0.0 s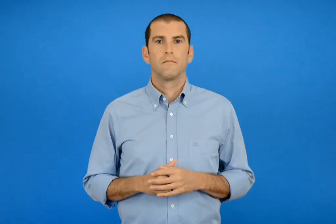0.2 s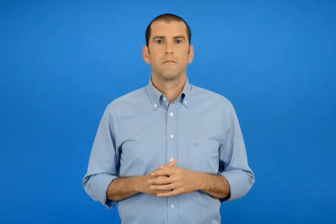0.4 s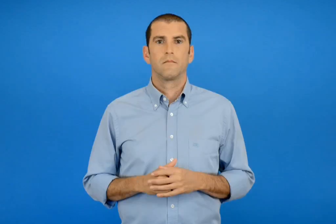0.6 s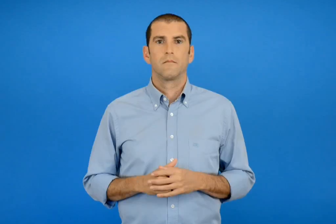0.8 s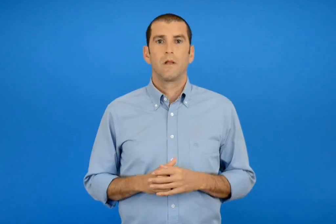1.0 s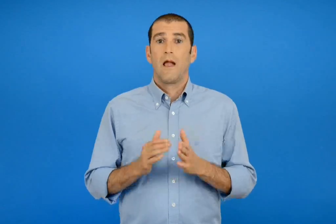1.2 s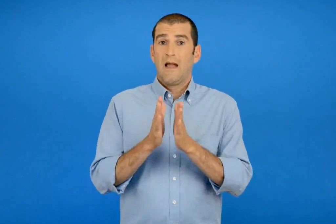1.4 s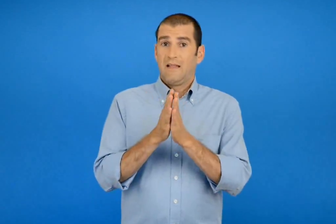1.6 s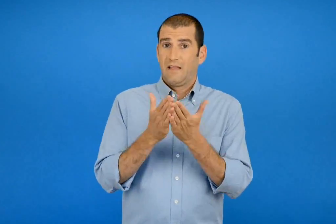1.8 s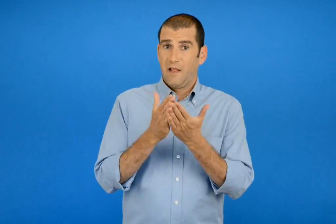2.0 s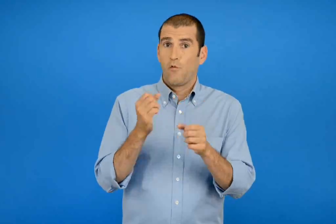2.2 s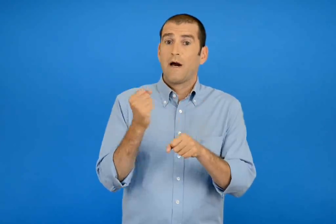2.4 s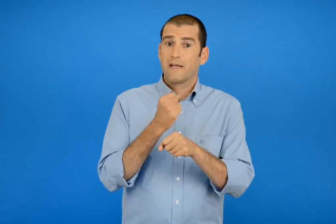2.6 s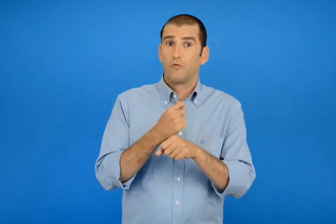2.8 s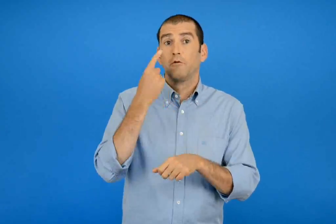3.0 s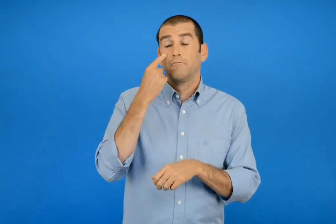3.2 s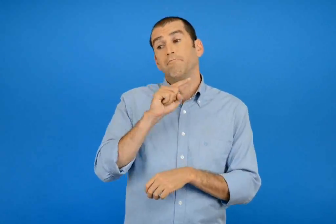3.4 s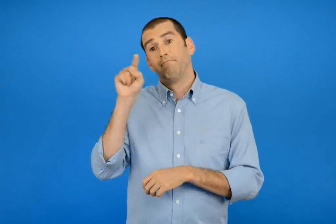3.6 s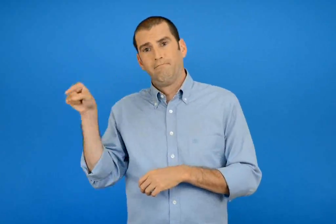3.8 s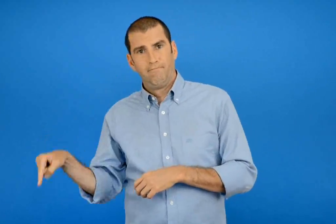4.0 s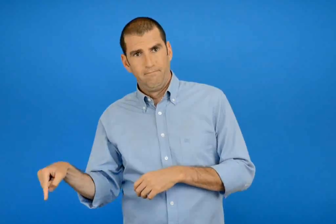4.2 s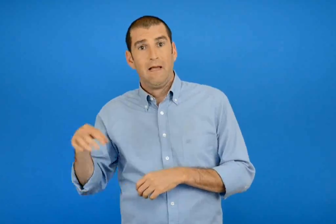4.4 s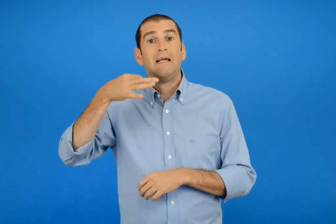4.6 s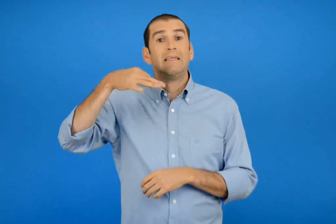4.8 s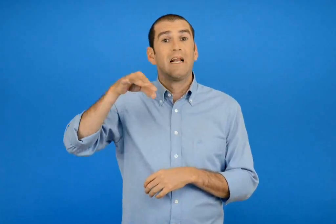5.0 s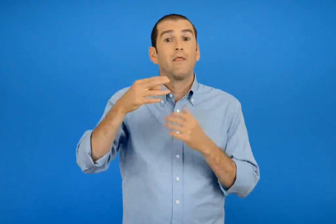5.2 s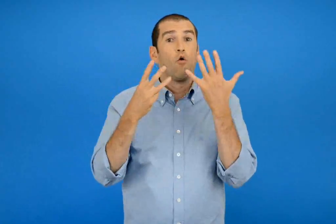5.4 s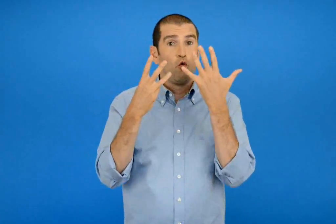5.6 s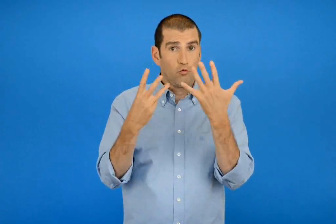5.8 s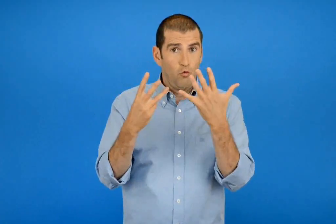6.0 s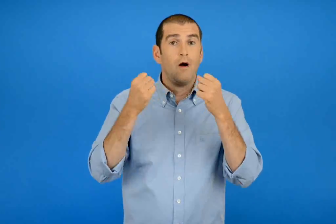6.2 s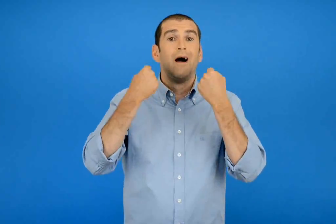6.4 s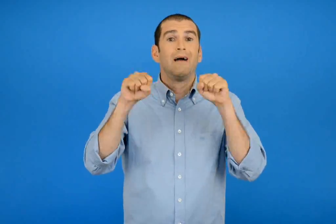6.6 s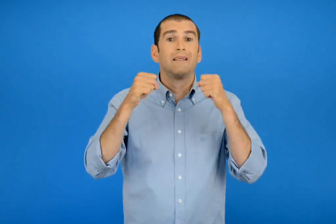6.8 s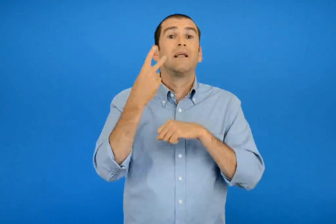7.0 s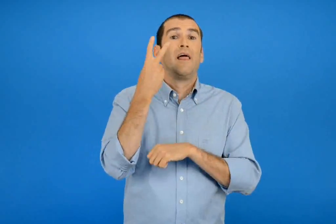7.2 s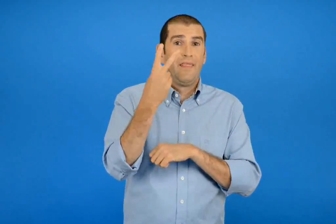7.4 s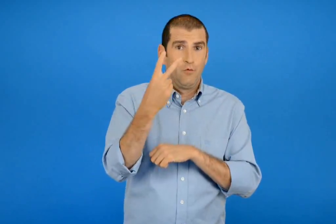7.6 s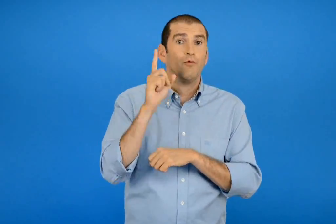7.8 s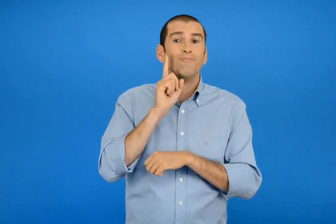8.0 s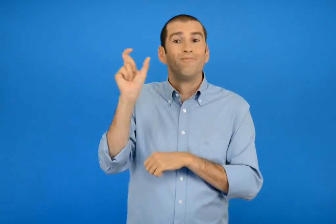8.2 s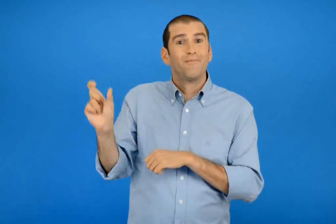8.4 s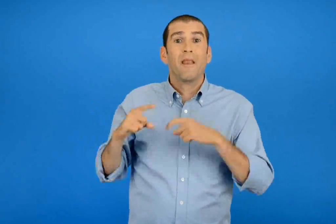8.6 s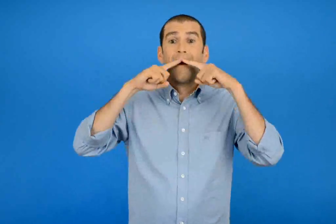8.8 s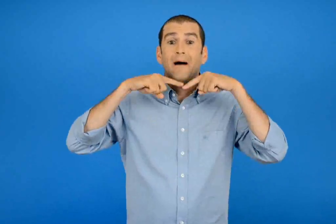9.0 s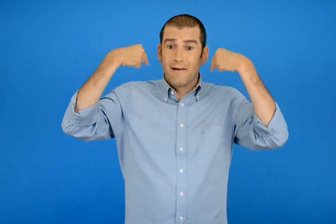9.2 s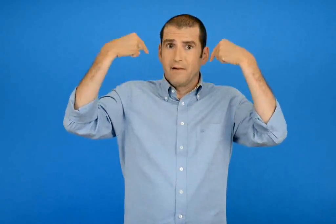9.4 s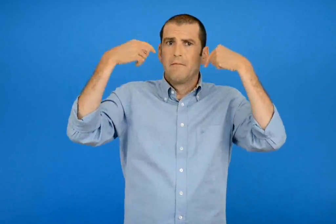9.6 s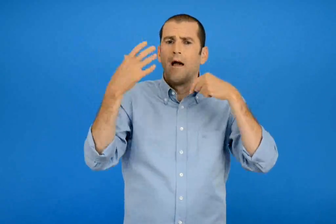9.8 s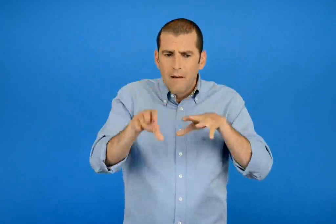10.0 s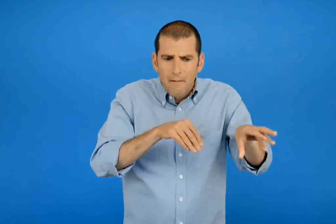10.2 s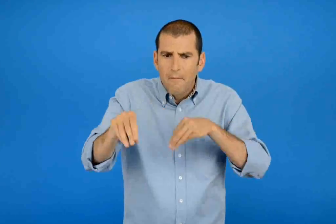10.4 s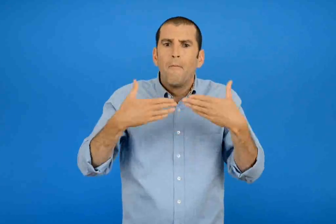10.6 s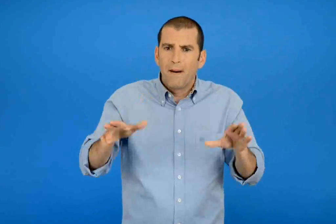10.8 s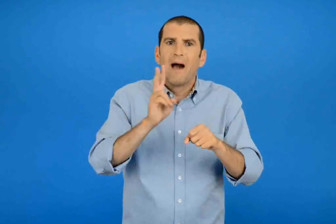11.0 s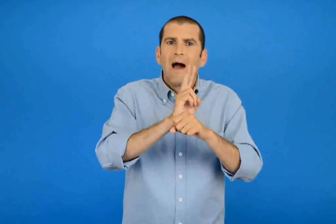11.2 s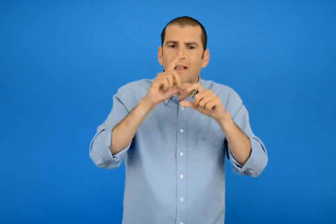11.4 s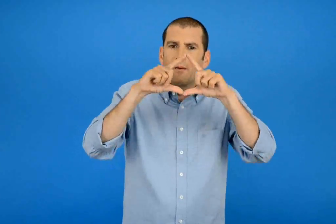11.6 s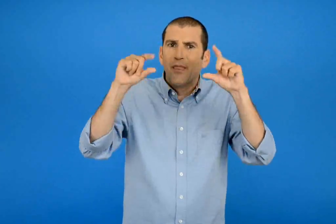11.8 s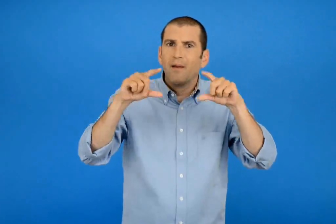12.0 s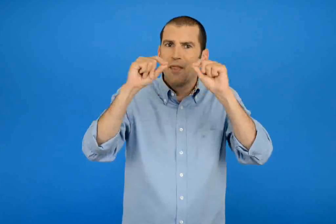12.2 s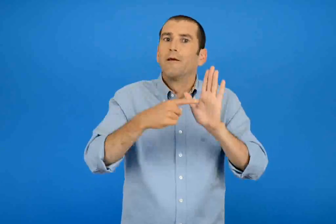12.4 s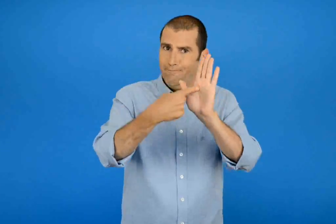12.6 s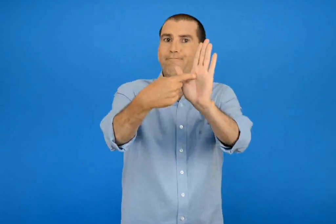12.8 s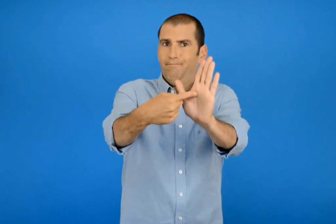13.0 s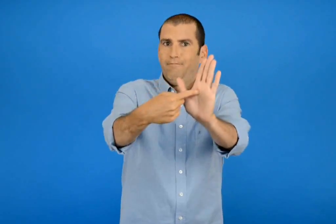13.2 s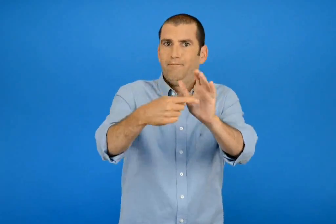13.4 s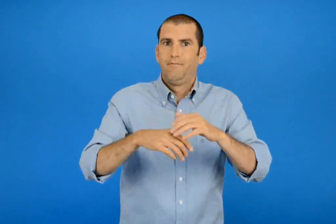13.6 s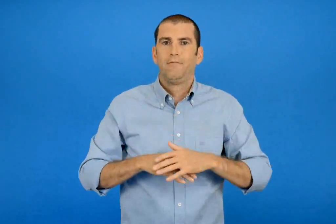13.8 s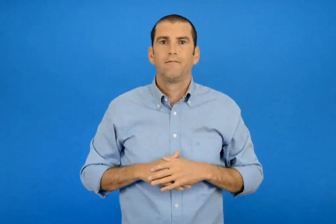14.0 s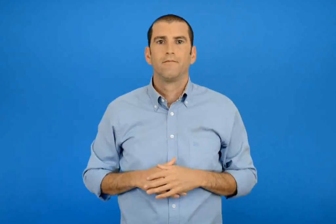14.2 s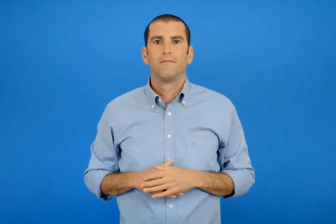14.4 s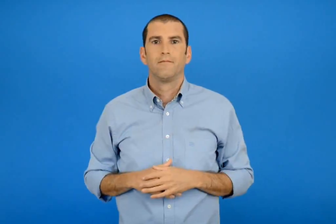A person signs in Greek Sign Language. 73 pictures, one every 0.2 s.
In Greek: στην άσκηση 2 της σελίδας 8 του τετραδίου εργασιών η χαρά έχει να σου δείξει τα χαρτάκια που μάζεψε
